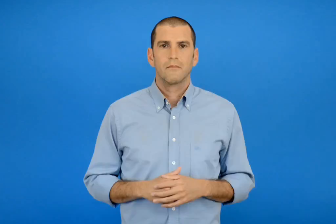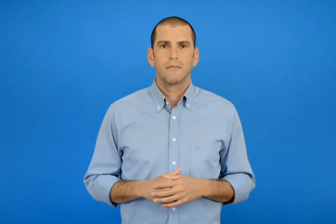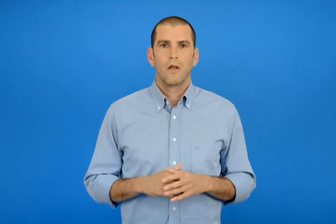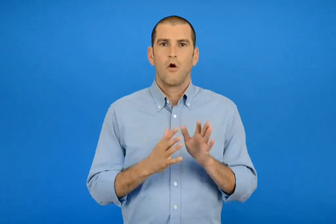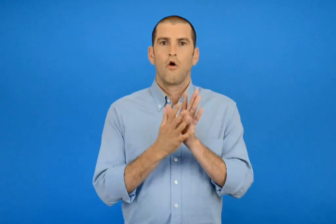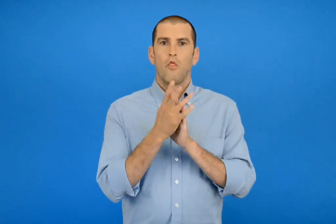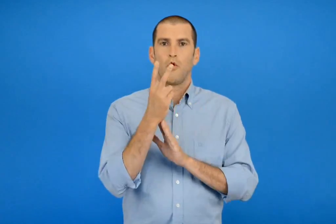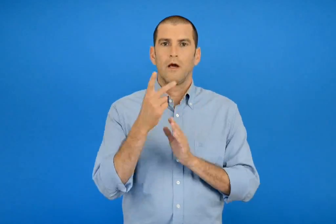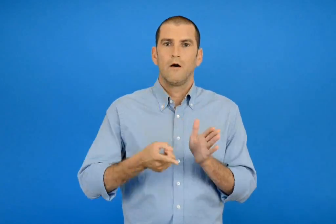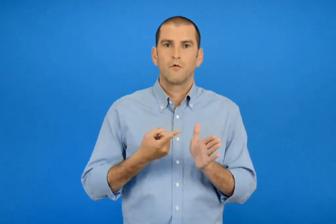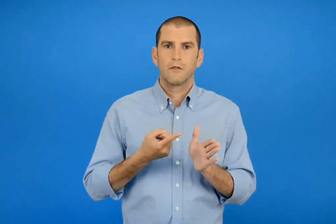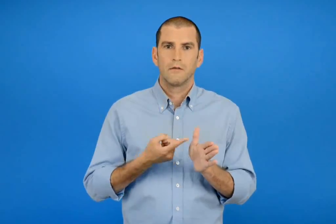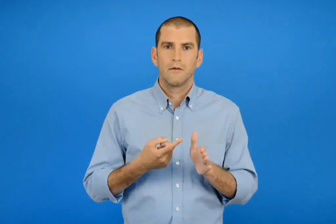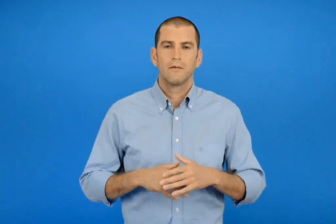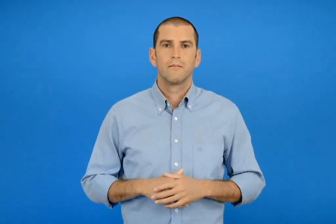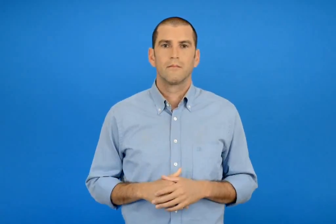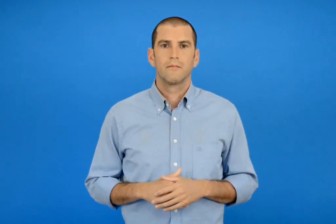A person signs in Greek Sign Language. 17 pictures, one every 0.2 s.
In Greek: 12 φορές
